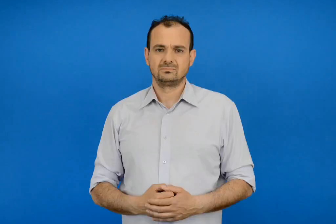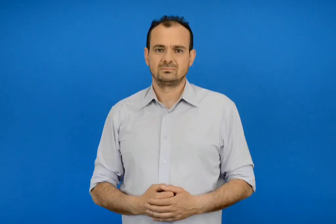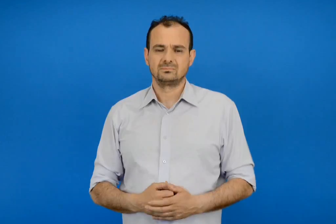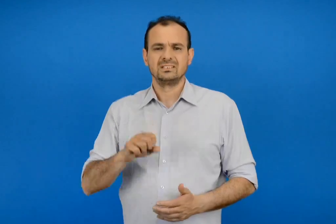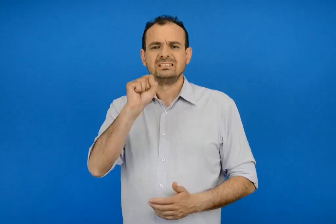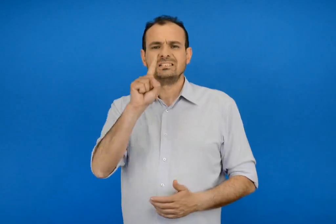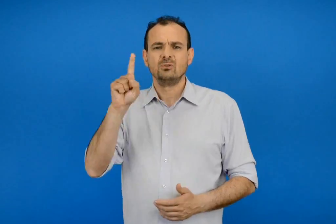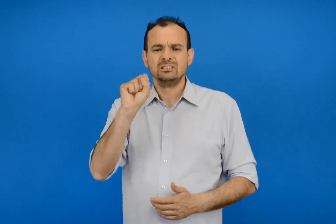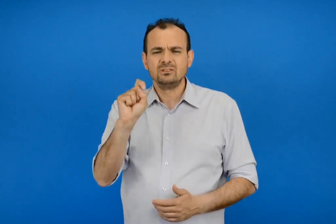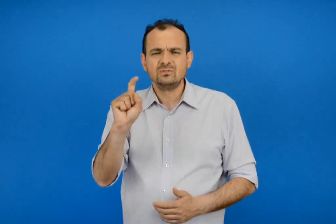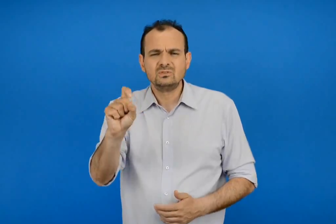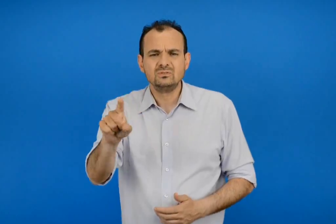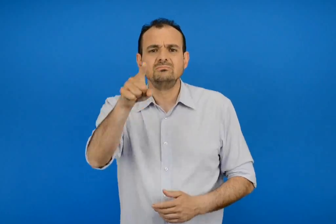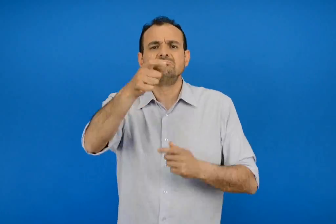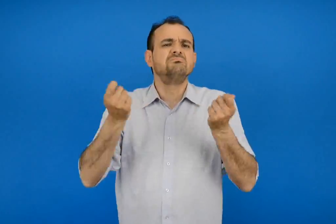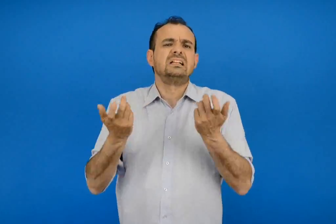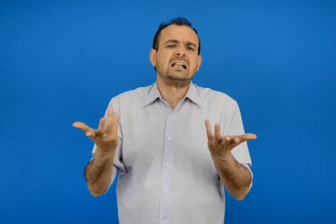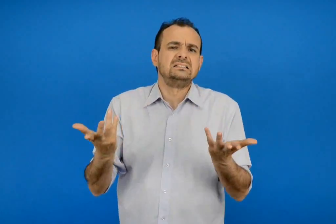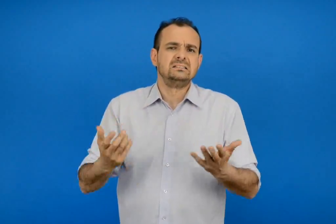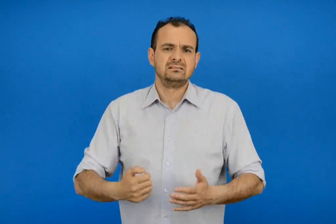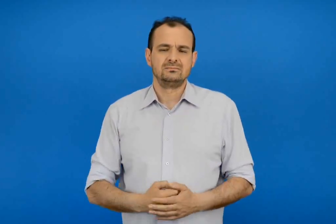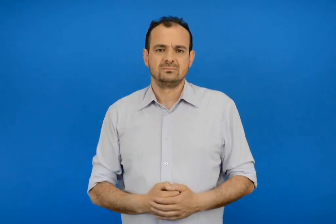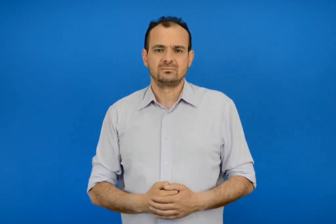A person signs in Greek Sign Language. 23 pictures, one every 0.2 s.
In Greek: τι κάνεις τα σαββατοκύριακα ;
